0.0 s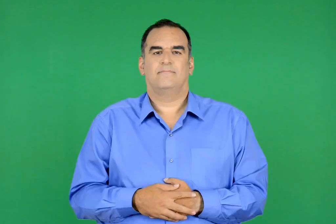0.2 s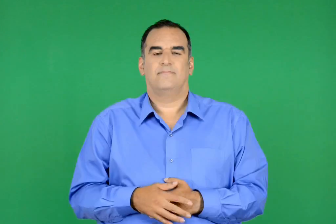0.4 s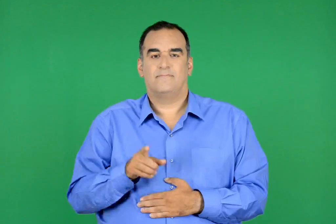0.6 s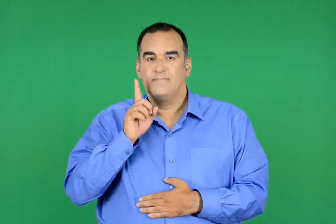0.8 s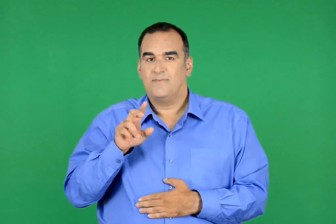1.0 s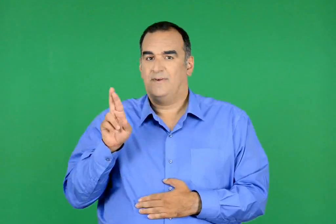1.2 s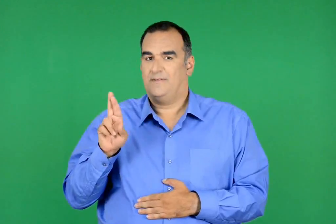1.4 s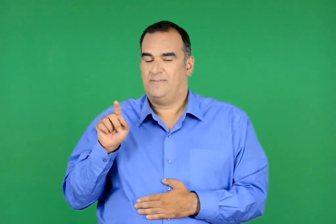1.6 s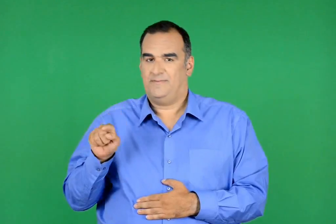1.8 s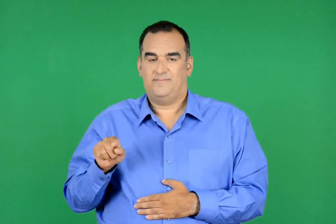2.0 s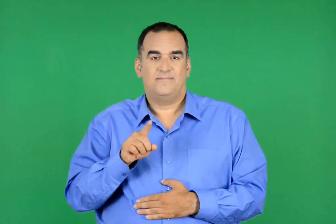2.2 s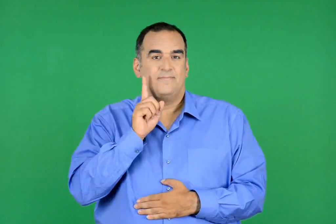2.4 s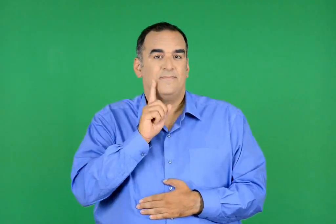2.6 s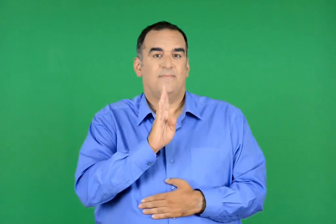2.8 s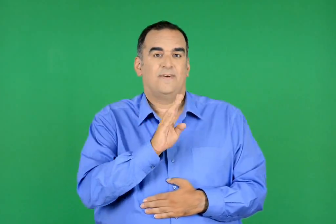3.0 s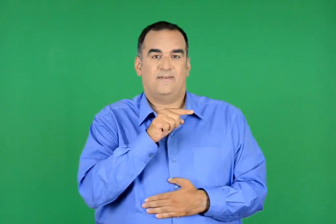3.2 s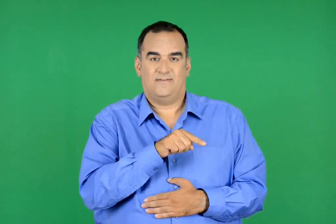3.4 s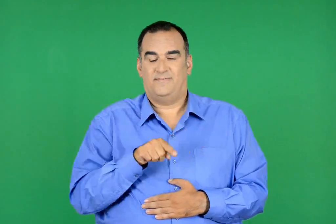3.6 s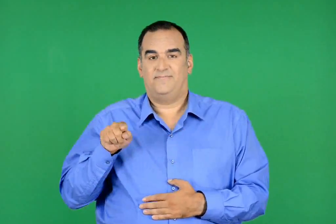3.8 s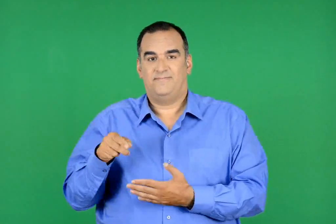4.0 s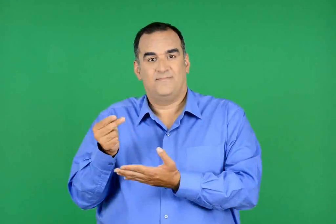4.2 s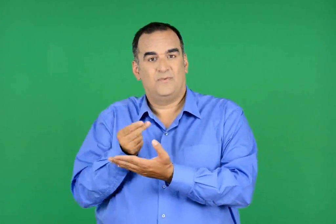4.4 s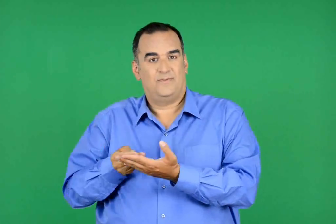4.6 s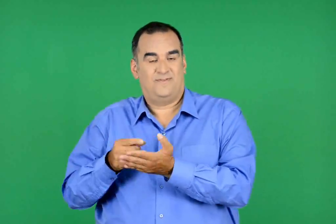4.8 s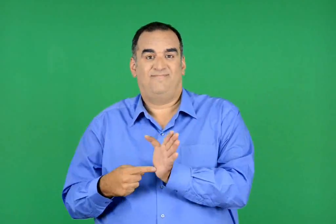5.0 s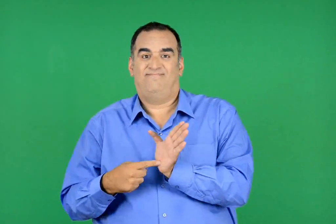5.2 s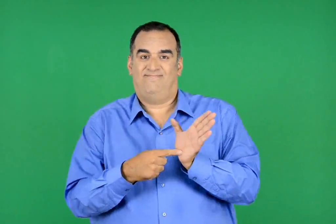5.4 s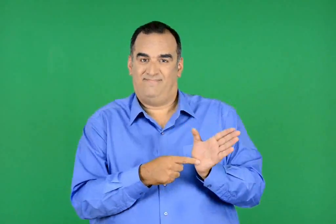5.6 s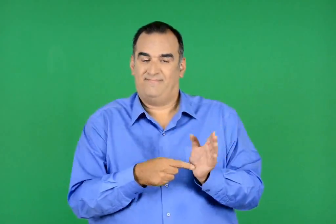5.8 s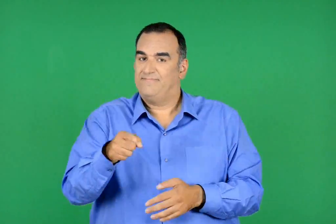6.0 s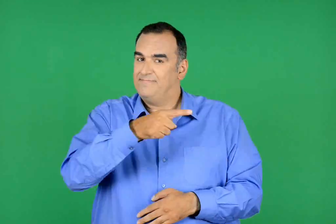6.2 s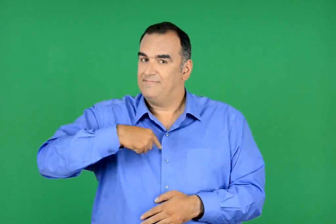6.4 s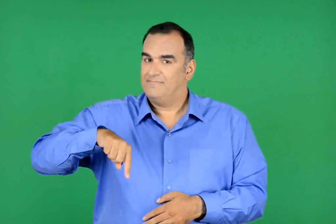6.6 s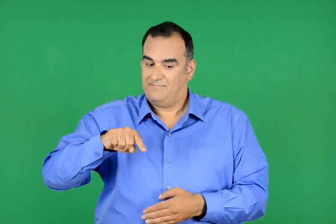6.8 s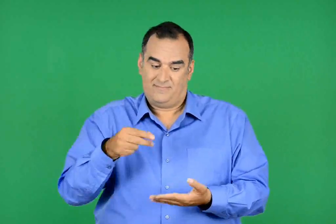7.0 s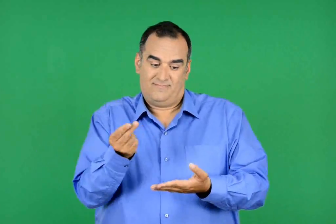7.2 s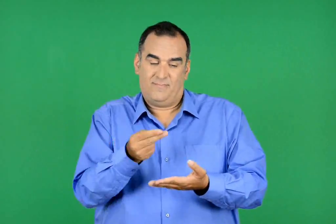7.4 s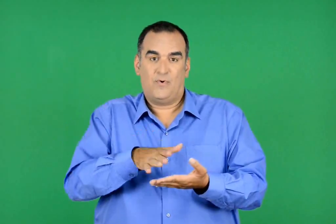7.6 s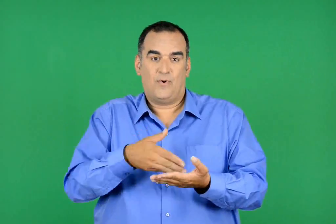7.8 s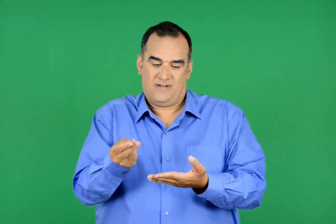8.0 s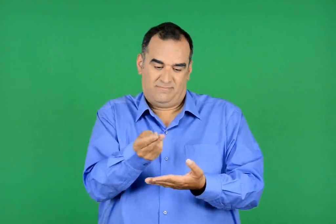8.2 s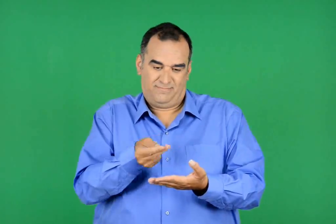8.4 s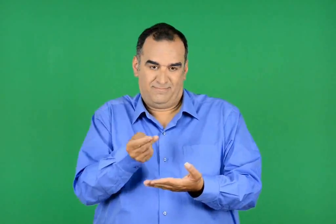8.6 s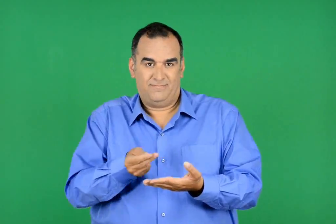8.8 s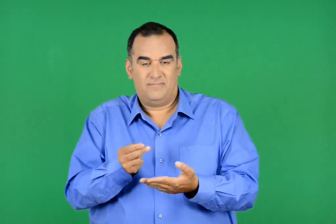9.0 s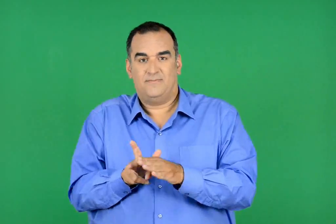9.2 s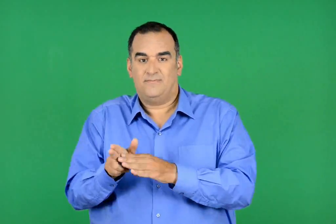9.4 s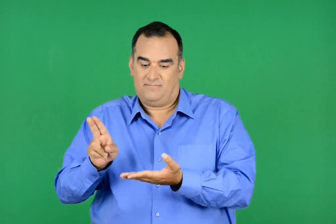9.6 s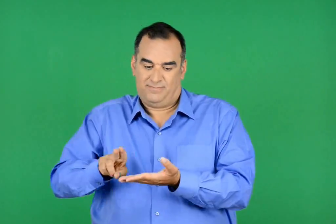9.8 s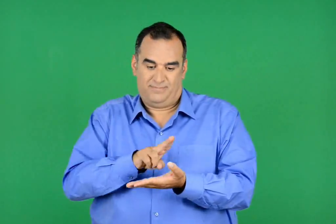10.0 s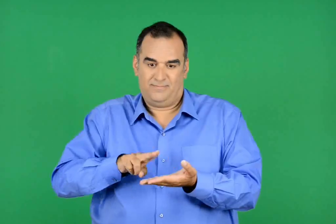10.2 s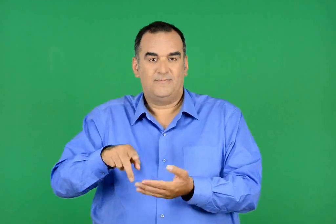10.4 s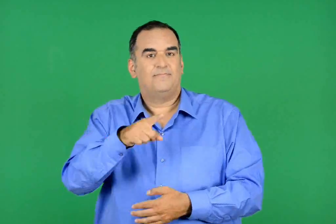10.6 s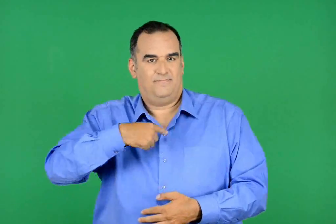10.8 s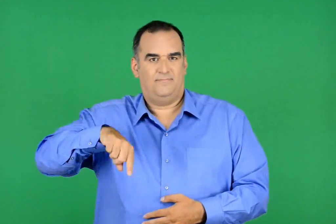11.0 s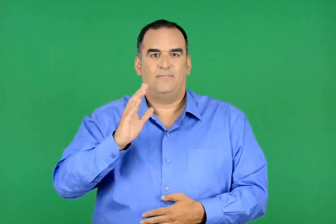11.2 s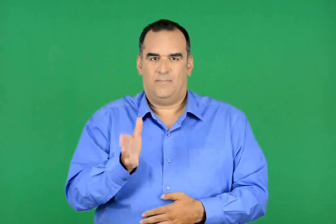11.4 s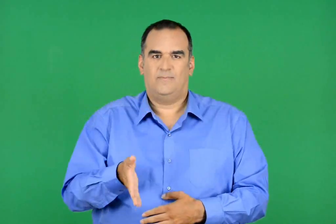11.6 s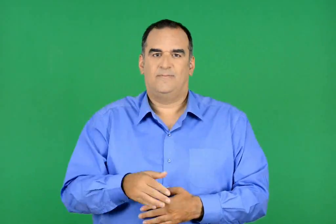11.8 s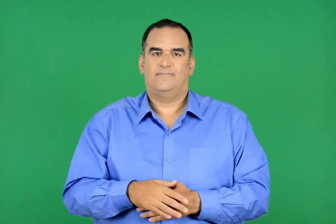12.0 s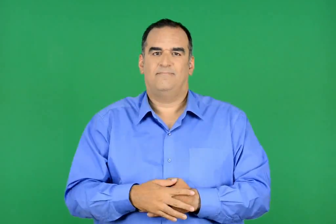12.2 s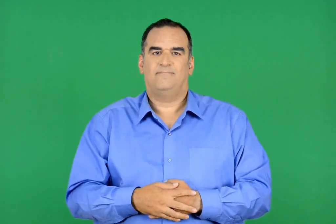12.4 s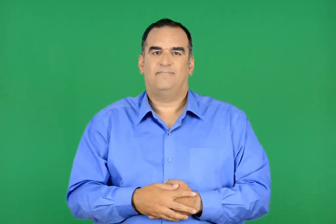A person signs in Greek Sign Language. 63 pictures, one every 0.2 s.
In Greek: η ρασµίγια δείχνει τις ζωγραφιές της στη βαγγελίτσα. μπορούμε να τις ξαναφτιάξουμε και μείς με χρώματα ή να κάνουμε κολάζ
